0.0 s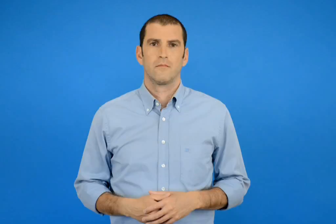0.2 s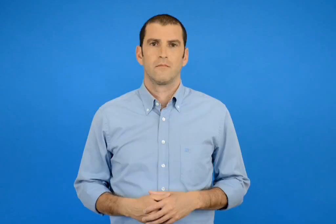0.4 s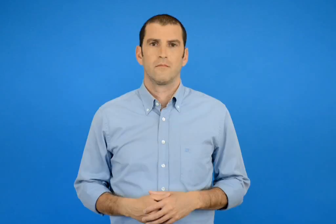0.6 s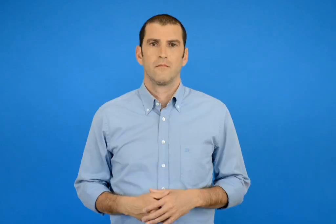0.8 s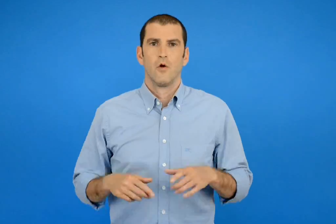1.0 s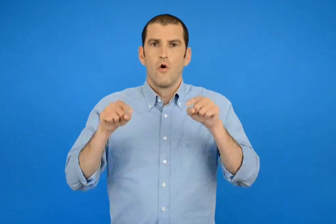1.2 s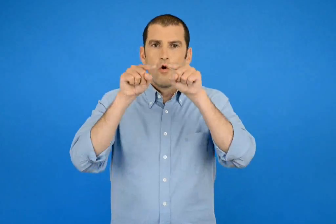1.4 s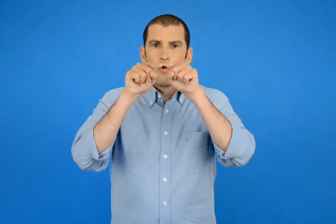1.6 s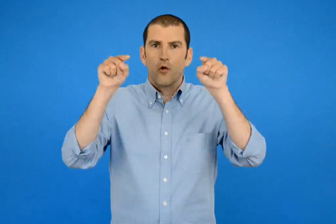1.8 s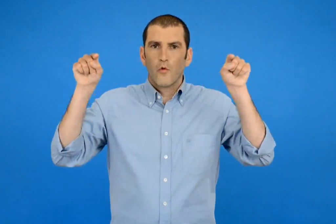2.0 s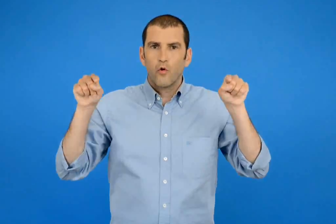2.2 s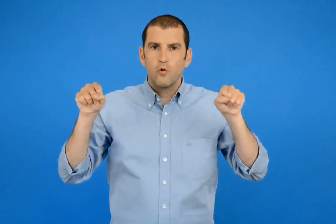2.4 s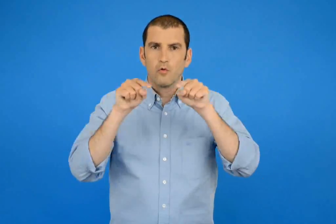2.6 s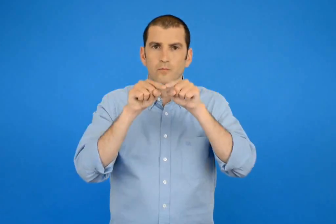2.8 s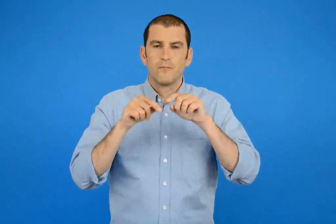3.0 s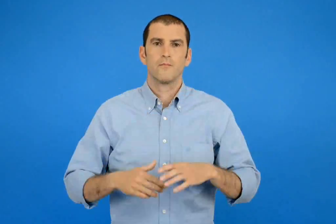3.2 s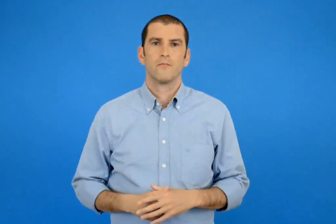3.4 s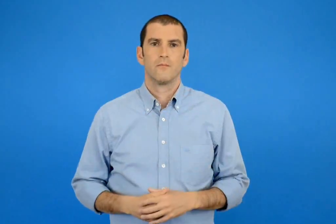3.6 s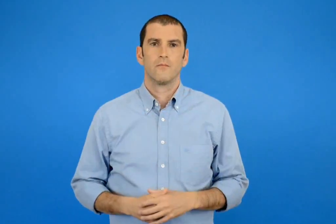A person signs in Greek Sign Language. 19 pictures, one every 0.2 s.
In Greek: ορθογώνιο παραλληλόγραμμο
